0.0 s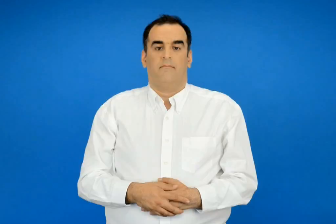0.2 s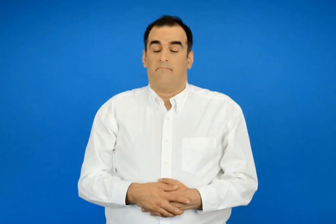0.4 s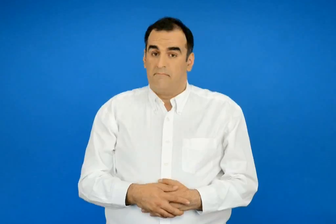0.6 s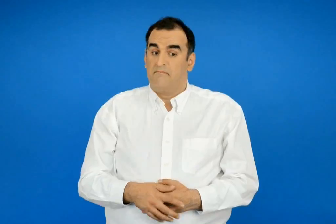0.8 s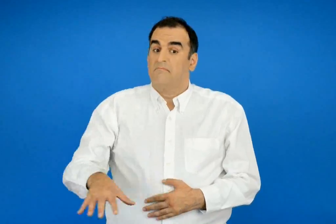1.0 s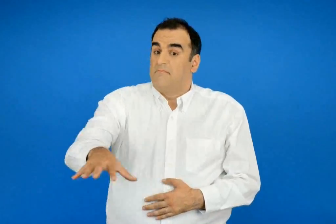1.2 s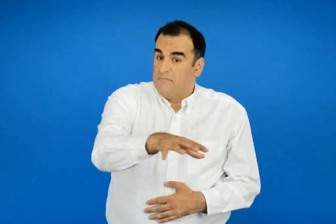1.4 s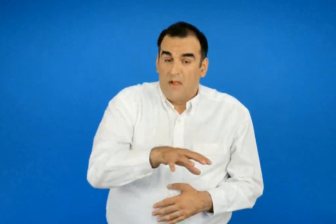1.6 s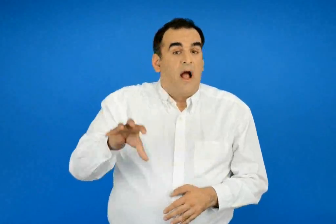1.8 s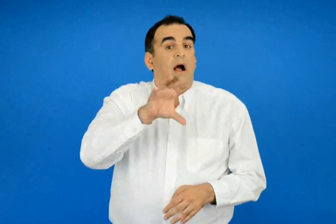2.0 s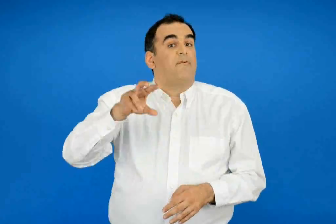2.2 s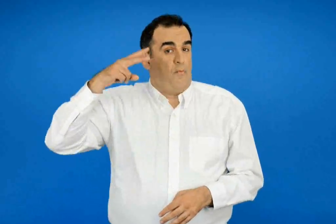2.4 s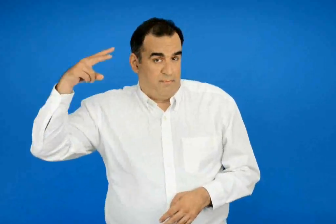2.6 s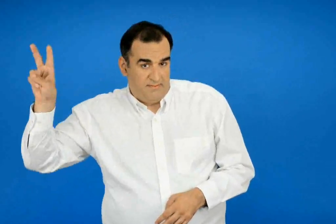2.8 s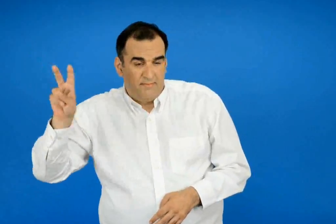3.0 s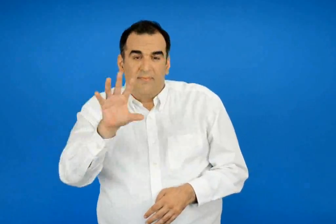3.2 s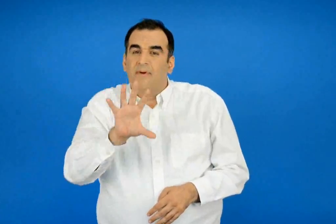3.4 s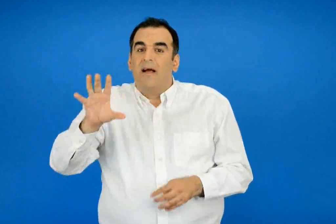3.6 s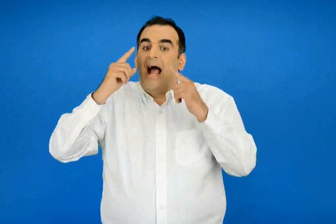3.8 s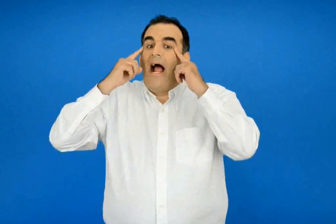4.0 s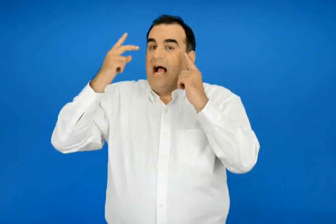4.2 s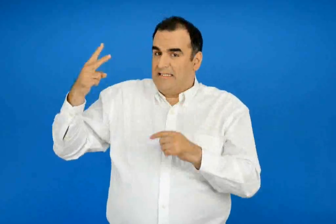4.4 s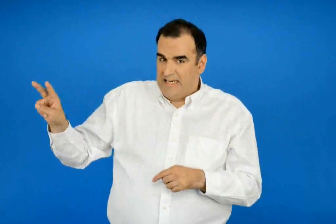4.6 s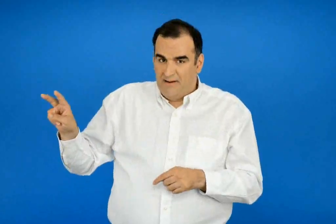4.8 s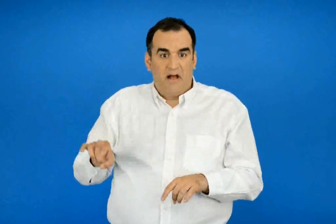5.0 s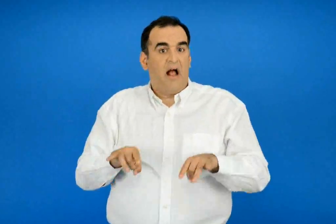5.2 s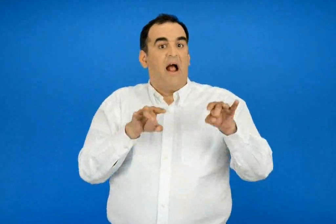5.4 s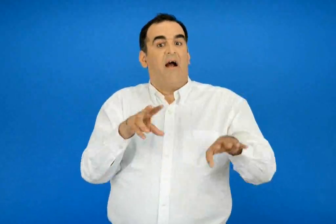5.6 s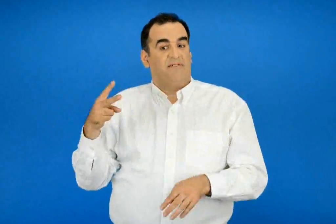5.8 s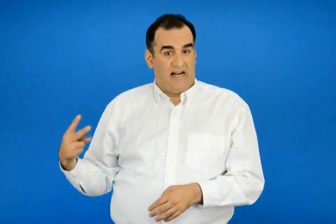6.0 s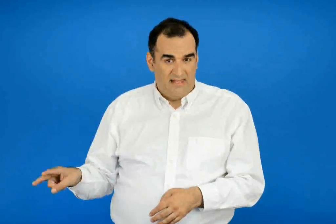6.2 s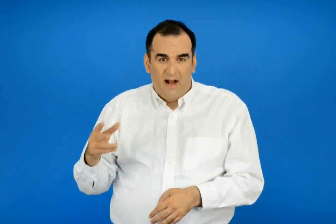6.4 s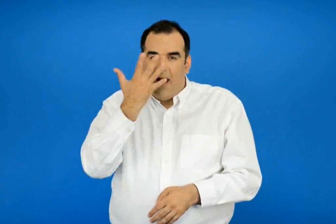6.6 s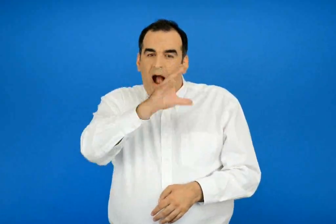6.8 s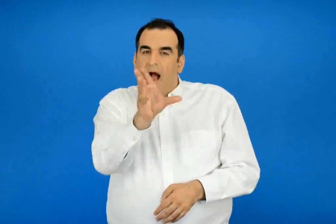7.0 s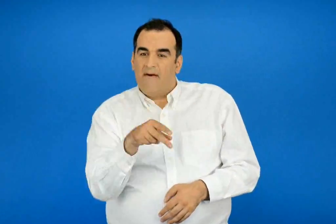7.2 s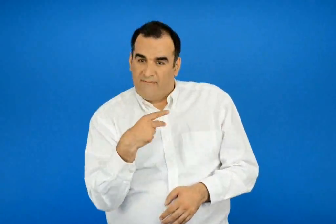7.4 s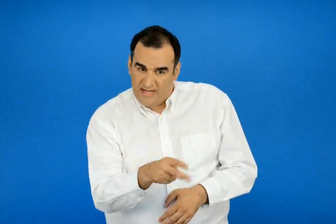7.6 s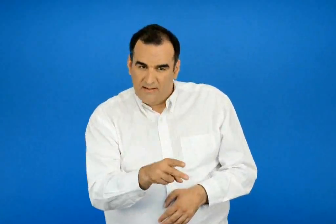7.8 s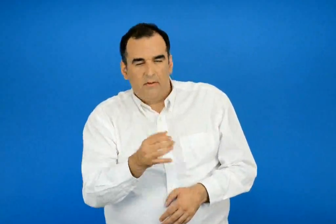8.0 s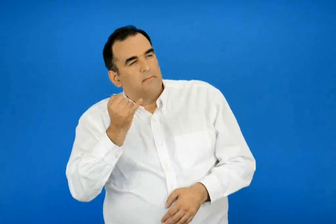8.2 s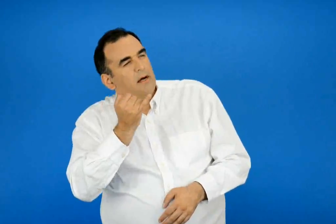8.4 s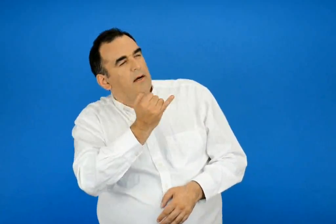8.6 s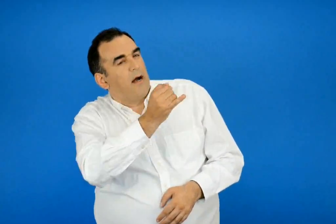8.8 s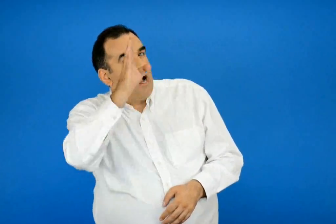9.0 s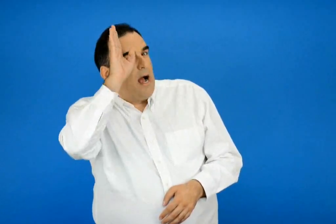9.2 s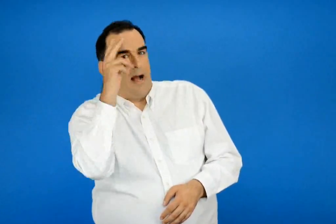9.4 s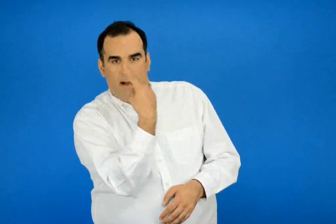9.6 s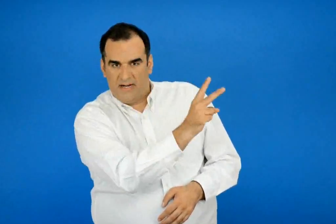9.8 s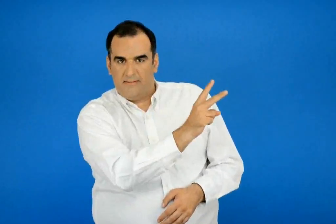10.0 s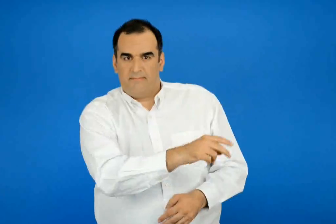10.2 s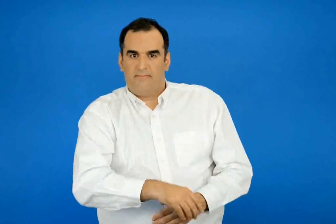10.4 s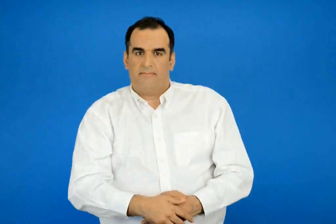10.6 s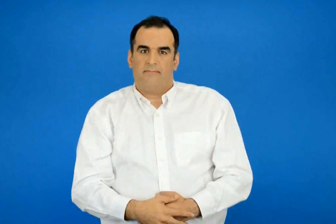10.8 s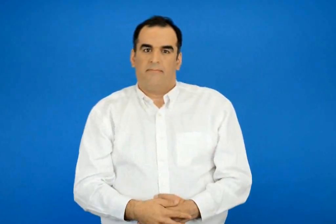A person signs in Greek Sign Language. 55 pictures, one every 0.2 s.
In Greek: από την ευρώπη και την ασία την αυστραλία την αφρική τη μακρινή αμερική
